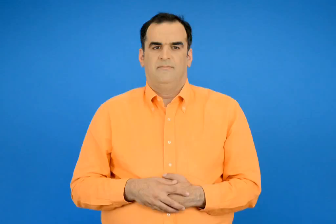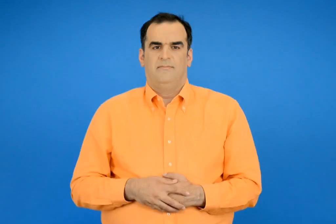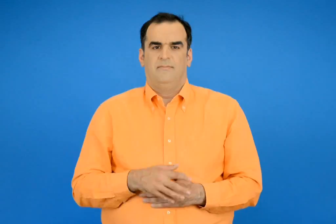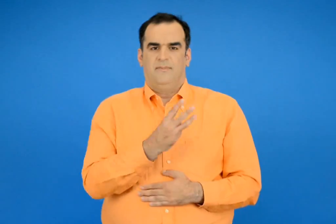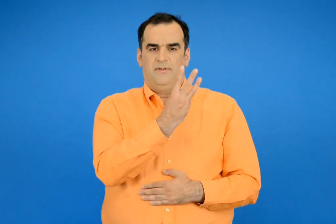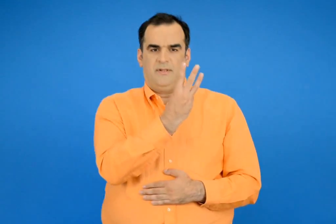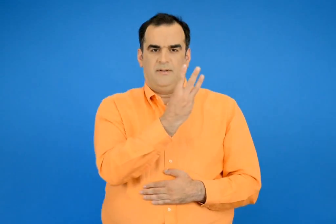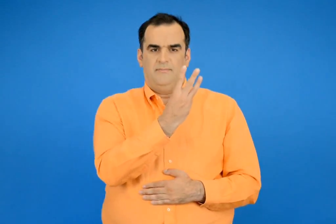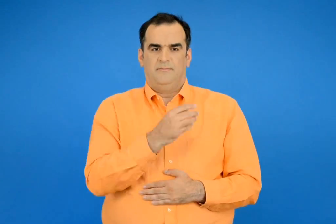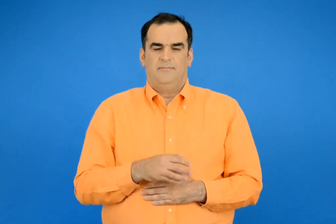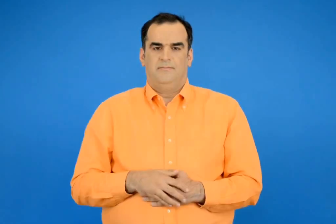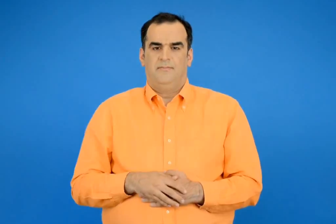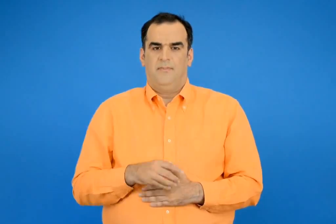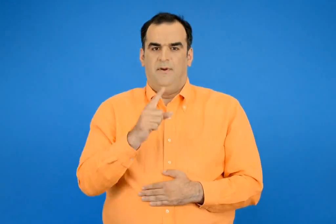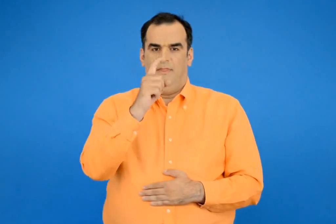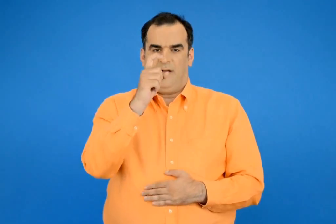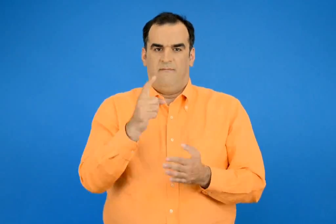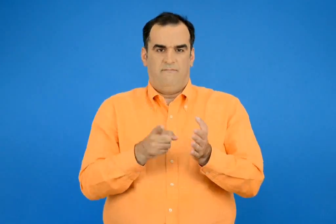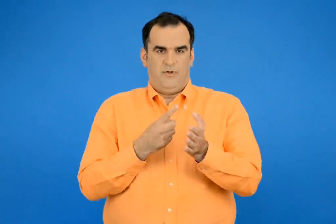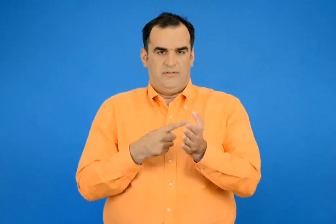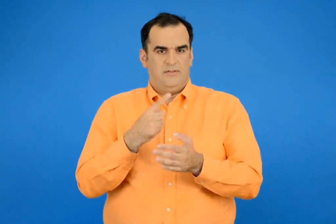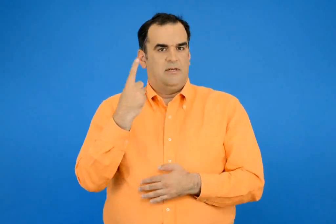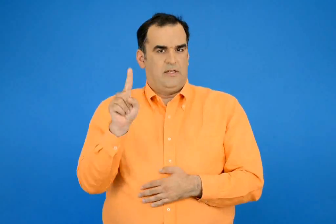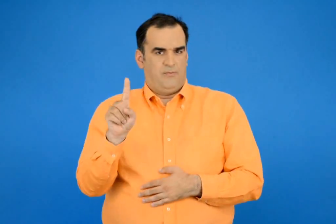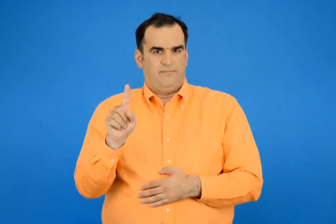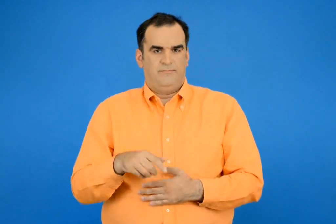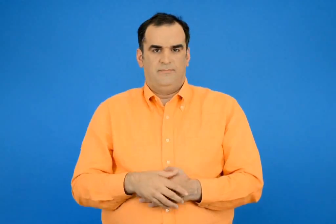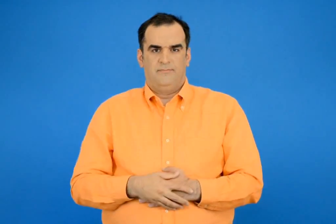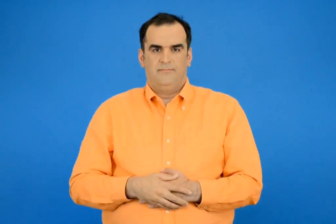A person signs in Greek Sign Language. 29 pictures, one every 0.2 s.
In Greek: 3 10 x 100
